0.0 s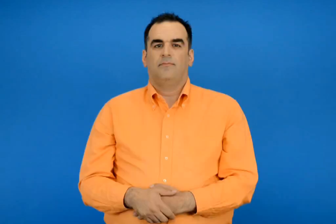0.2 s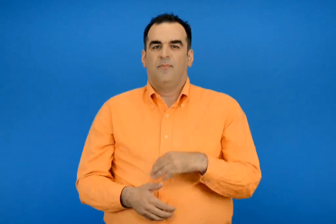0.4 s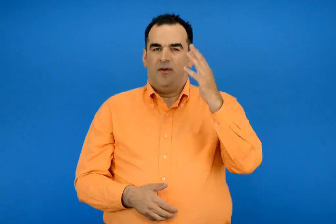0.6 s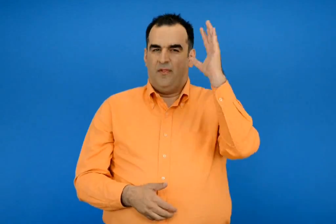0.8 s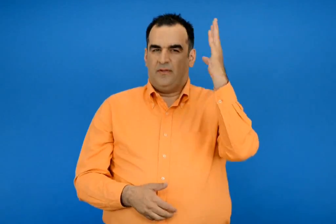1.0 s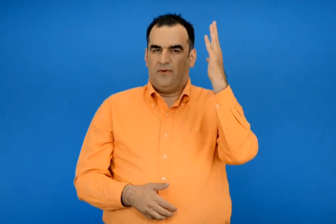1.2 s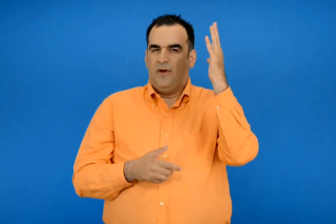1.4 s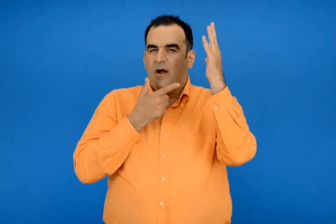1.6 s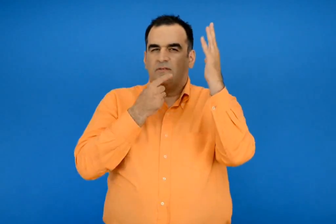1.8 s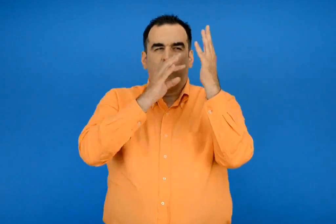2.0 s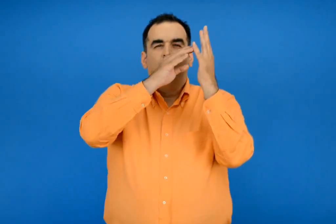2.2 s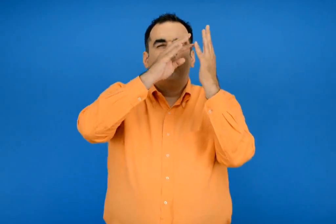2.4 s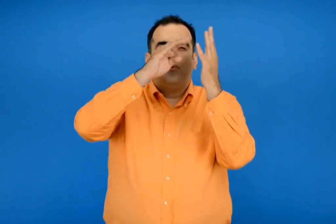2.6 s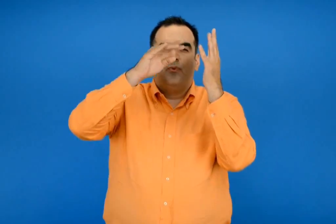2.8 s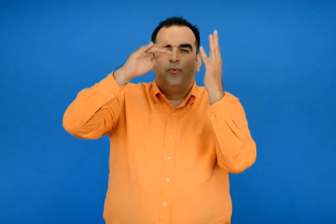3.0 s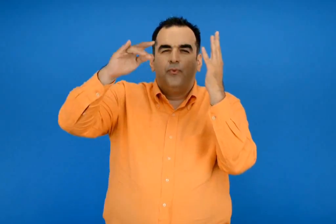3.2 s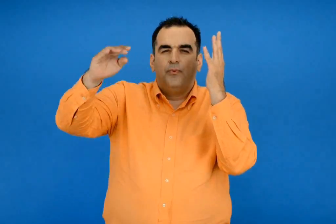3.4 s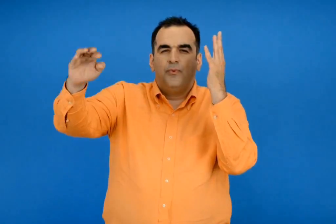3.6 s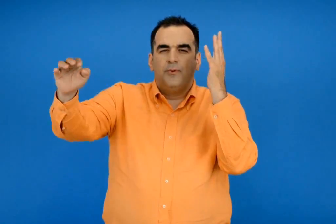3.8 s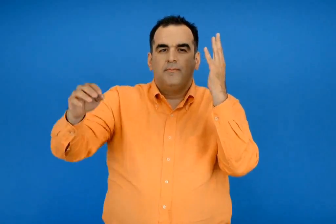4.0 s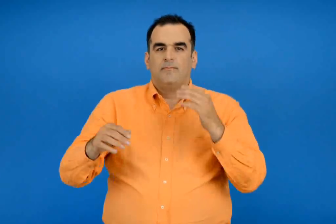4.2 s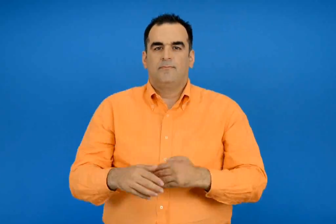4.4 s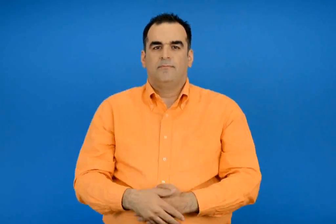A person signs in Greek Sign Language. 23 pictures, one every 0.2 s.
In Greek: λευκά
